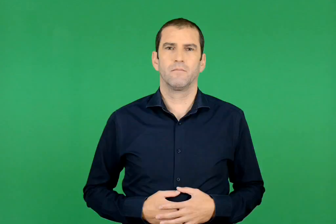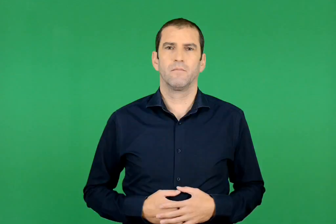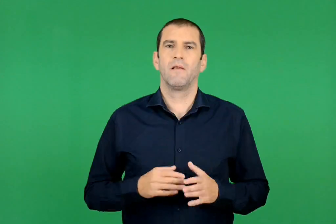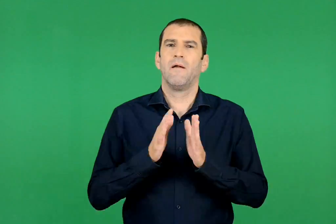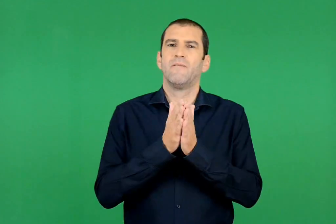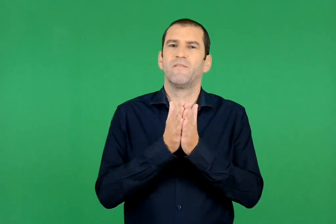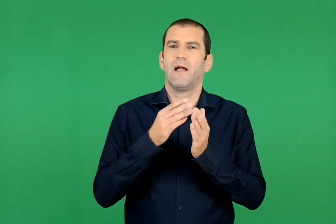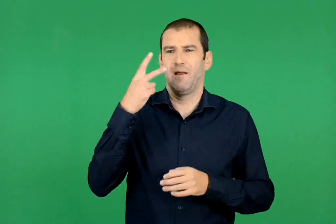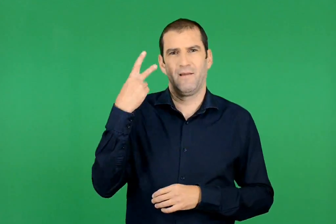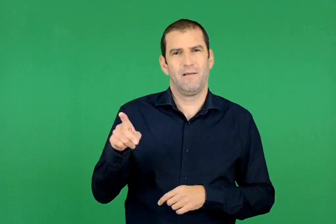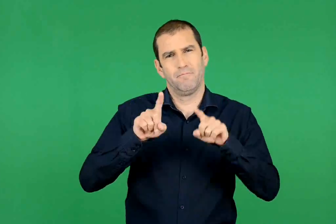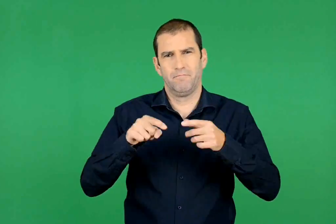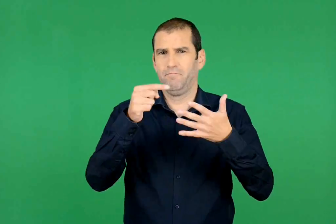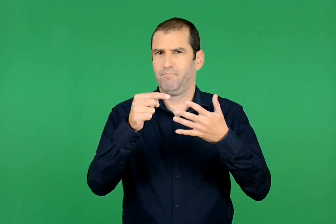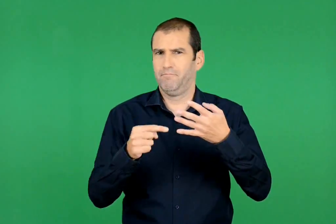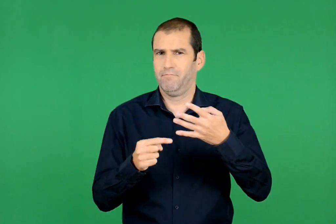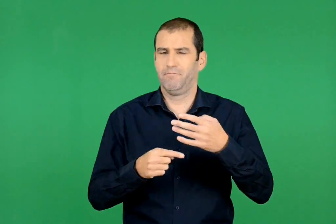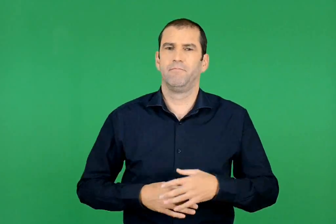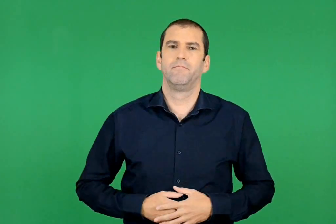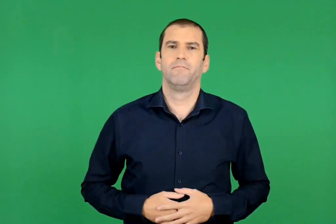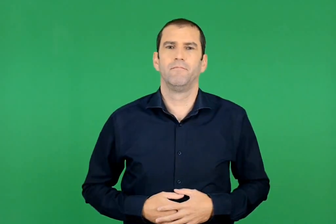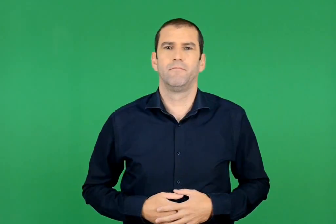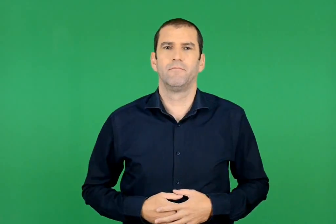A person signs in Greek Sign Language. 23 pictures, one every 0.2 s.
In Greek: μερικά βιβλία της
